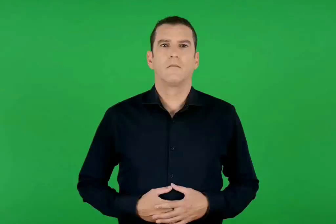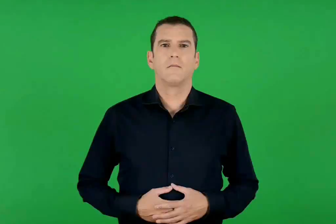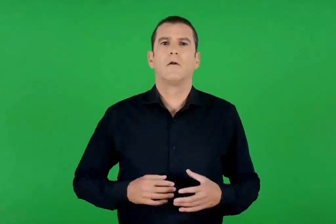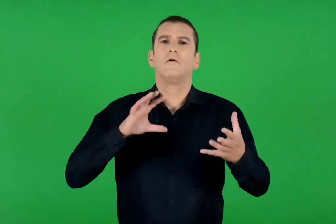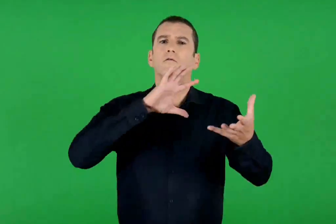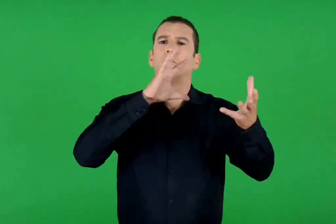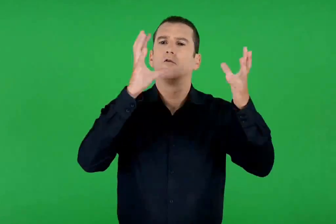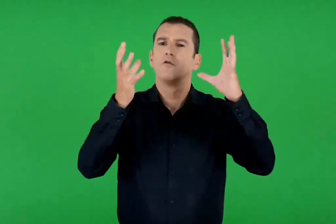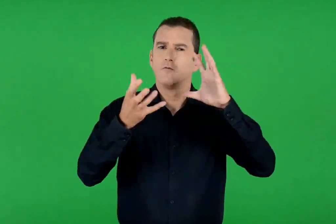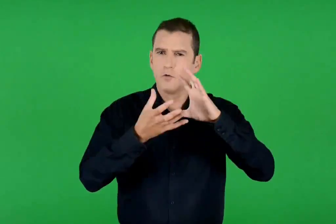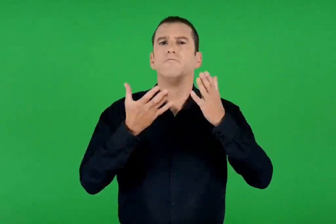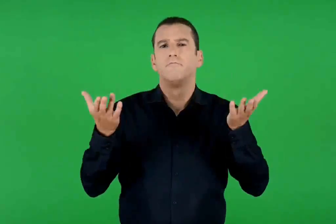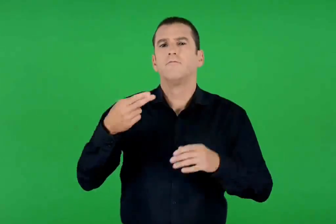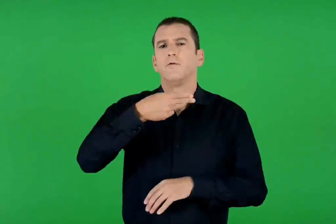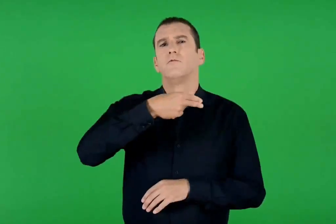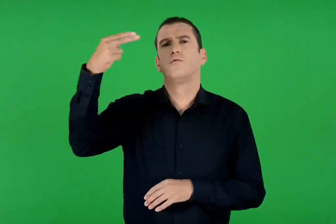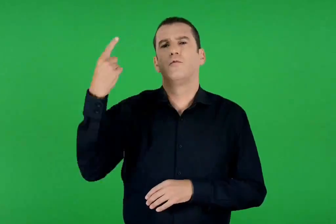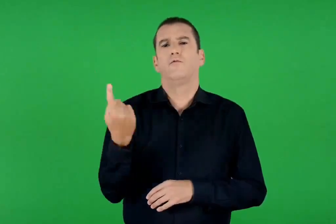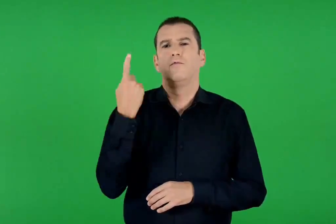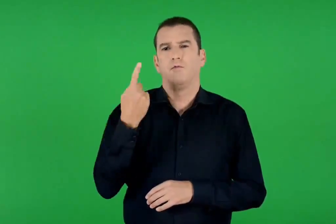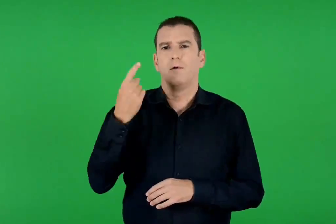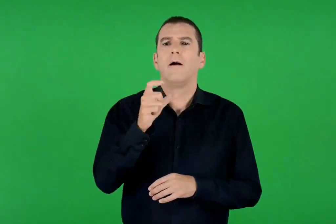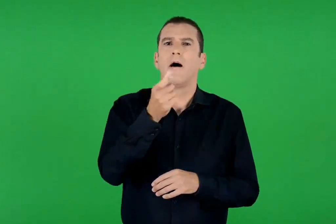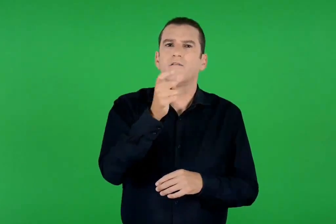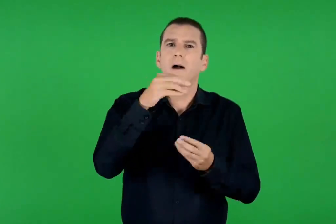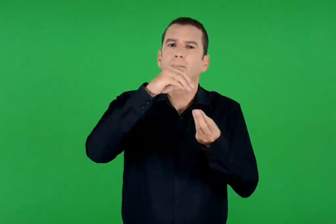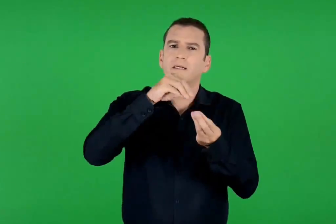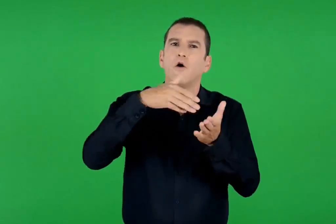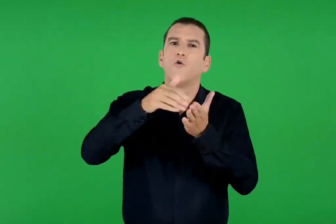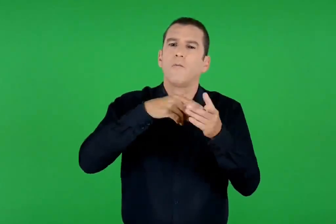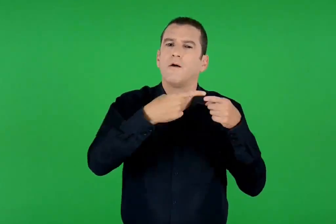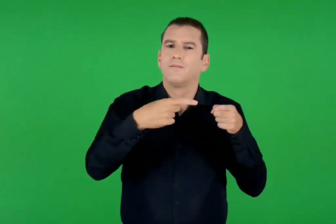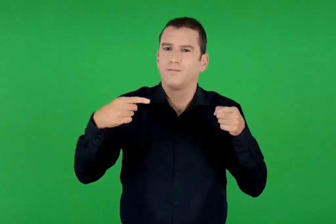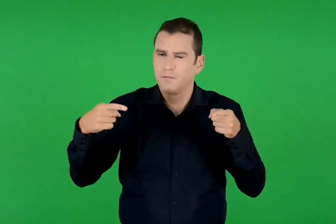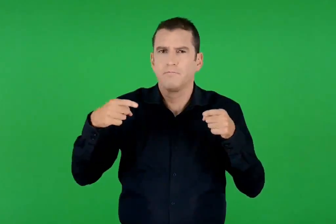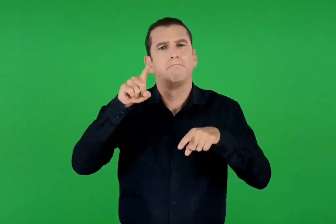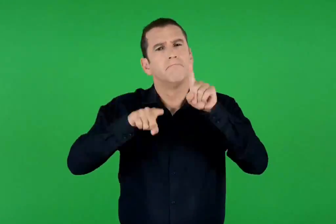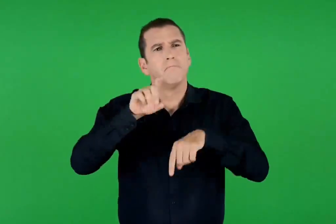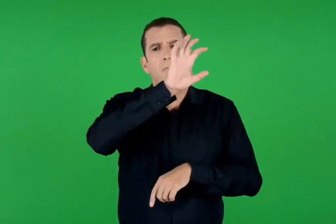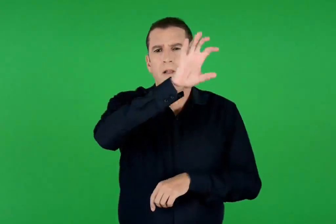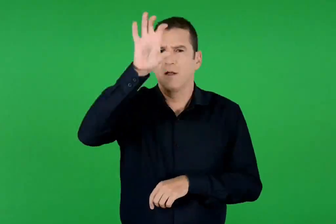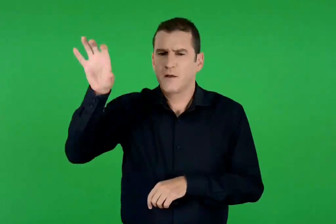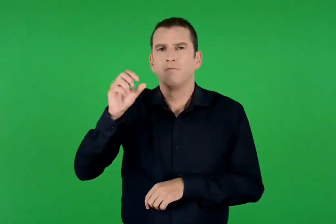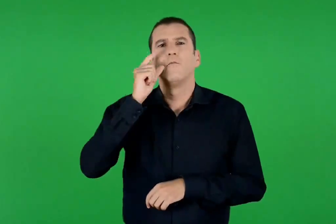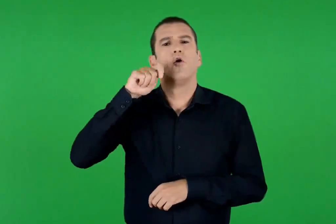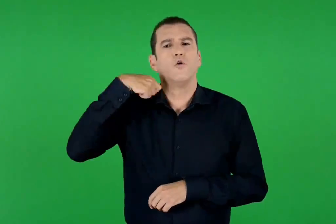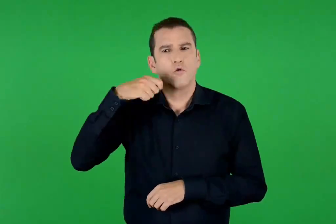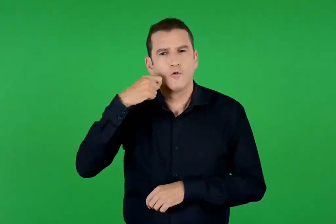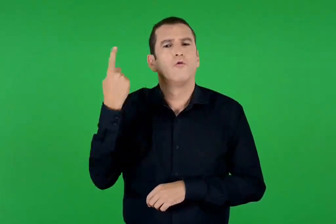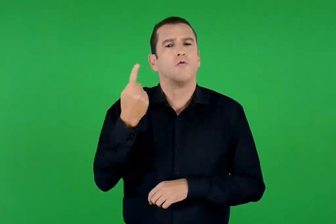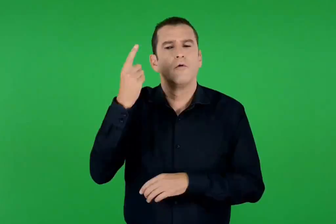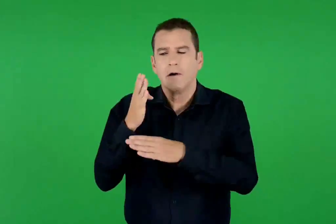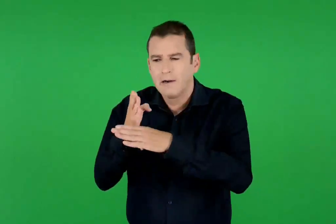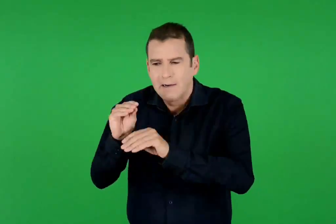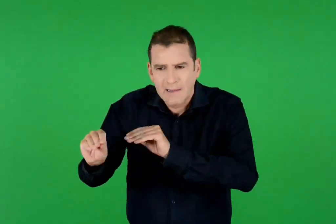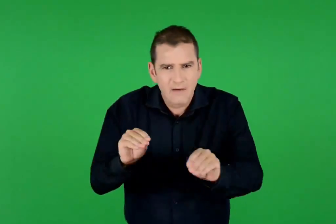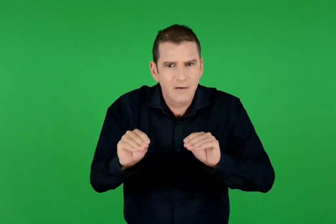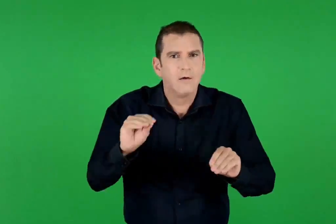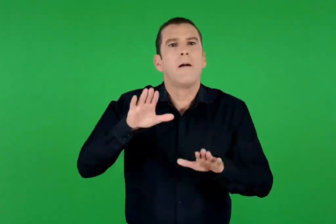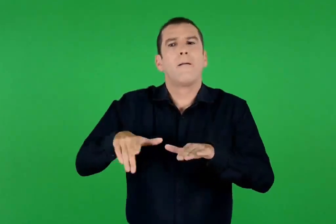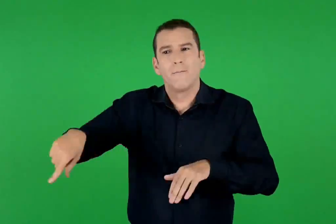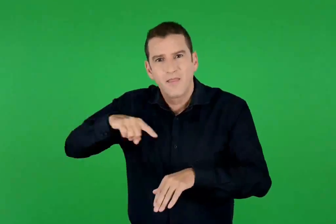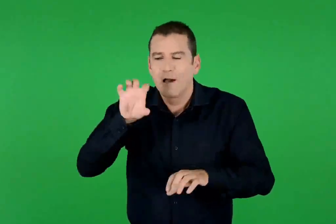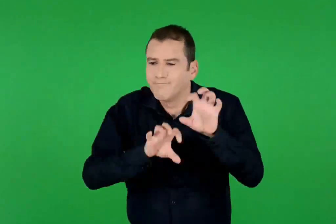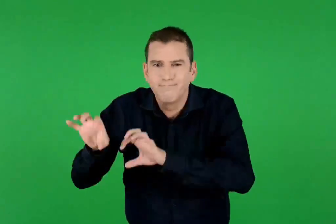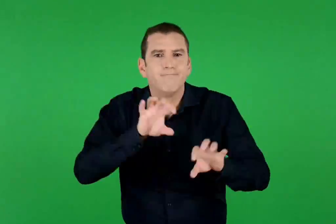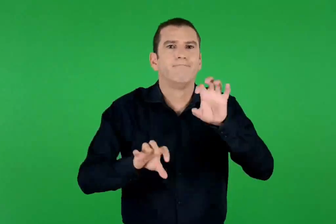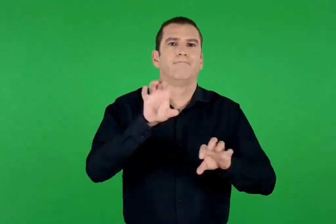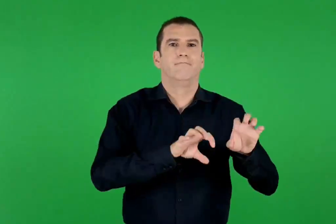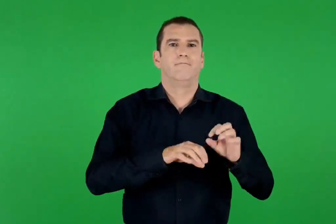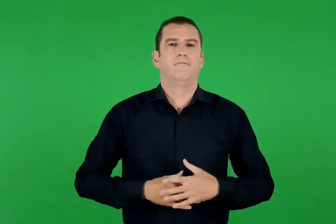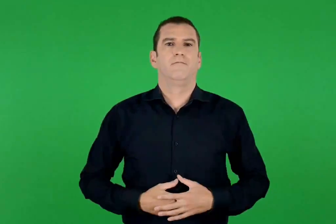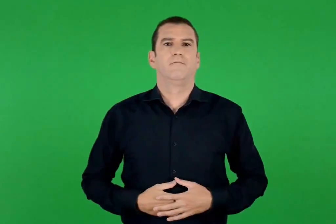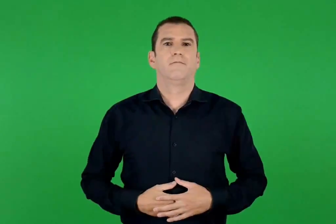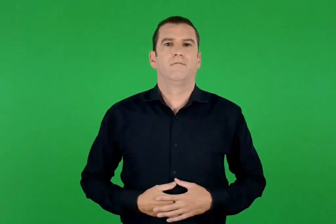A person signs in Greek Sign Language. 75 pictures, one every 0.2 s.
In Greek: σε όλο τον κόσμο , είναι διαδεδομένα τα χρωματιστά πασχαλινά αυγά. σε ορισμένα μέρη , οι γονείς συνηθίζουν να τα κρύβουν , ώστε να τα αναζητήσουν τα παιδιά
